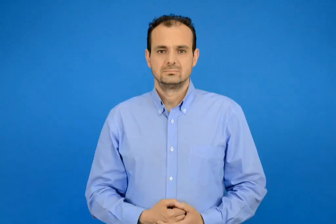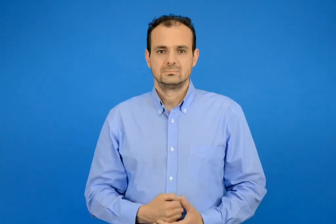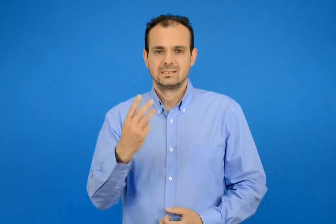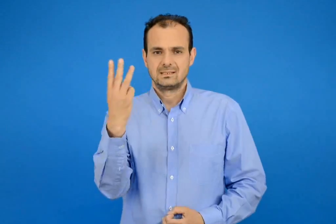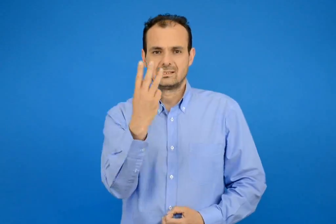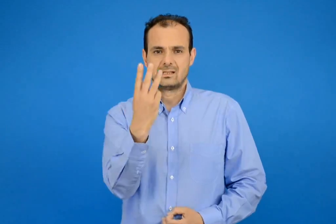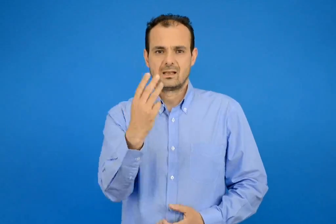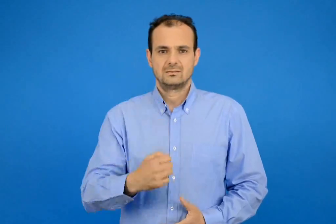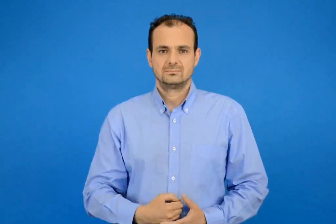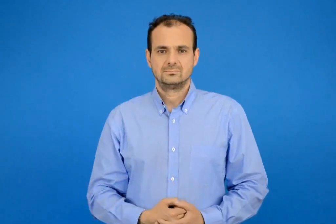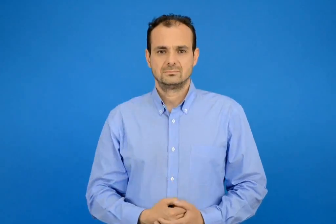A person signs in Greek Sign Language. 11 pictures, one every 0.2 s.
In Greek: τριάντα τρία
